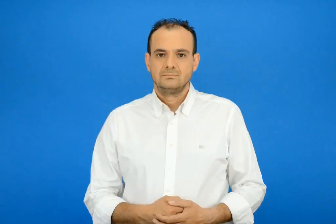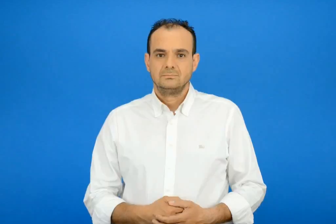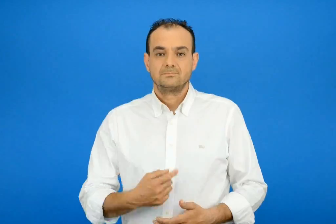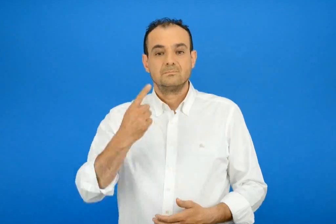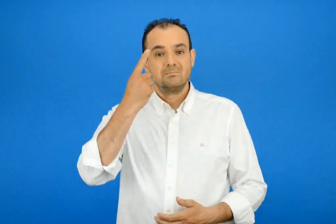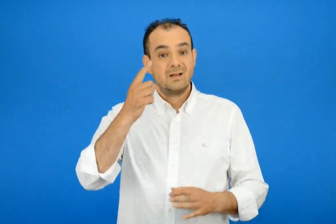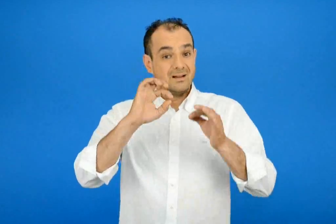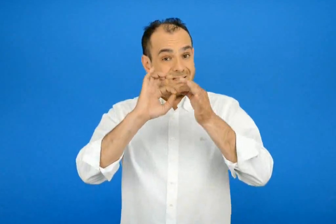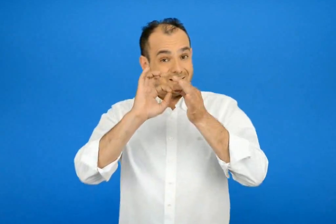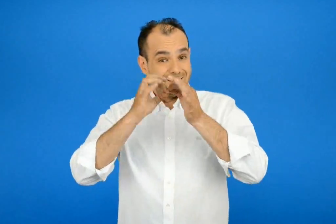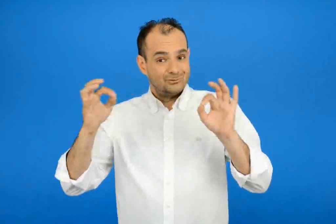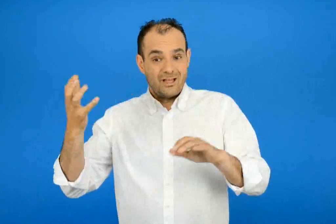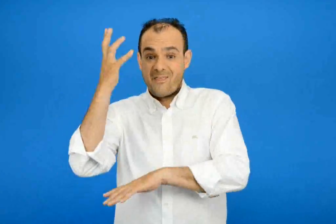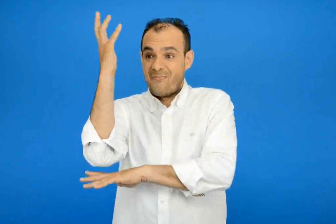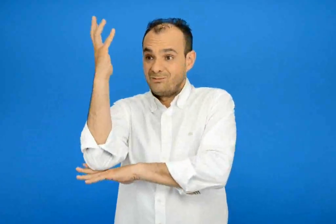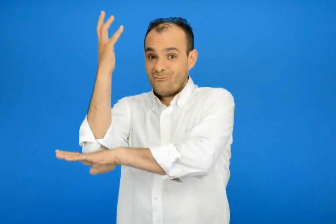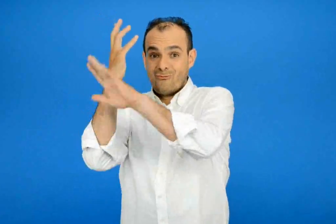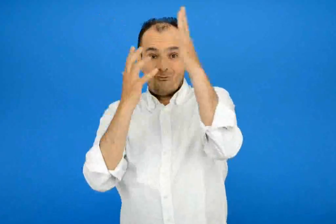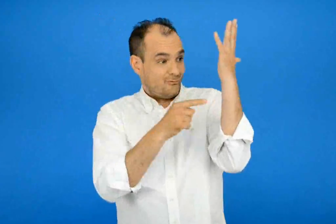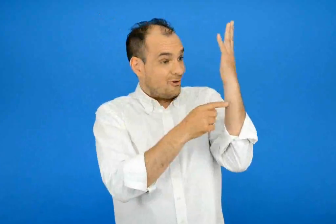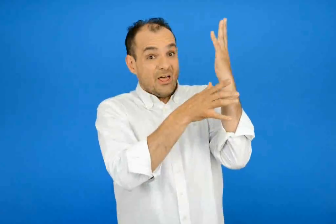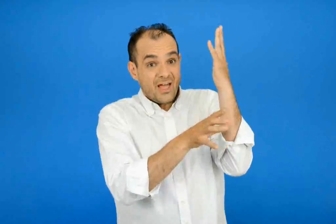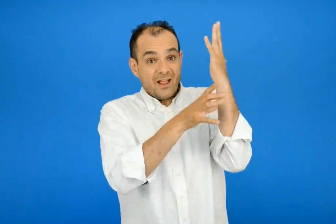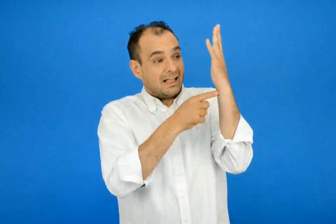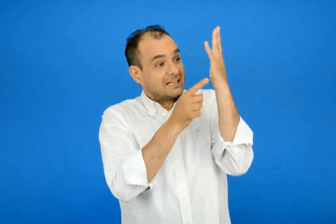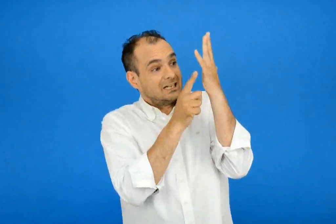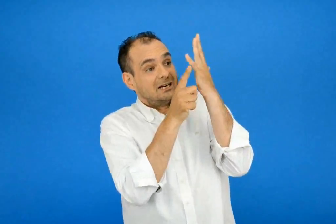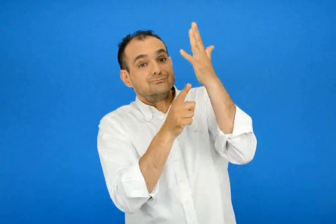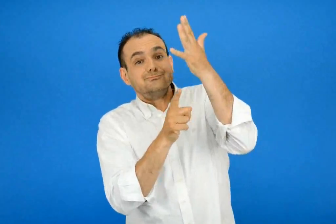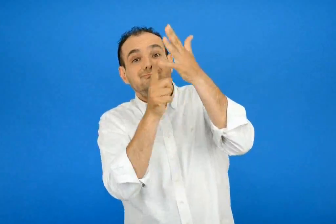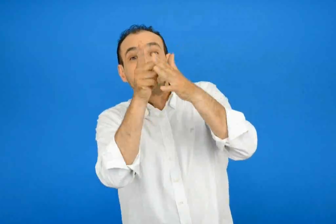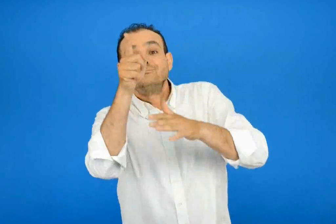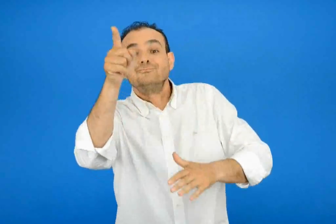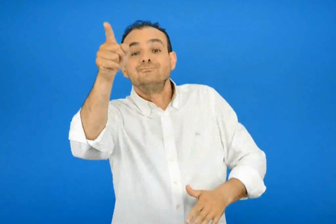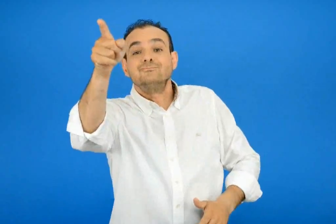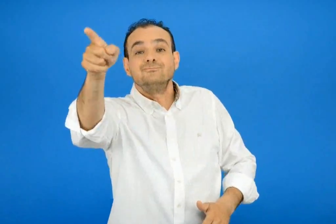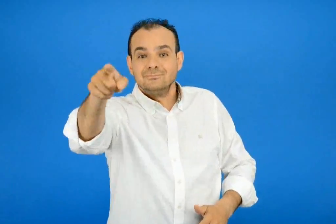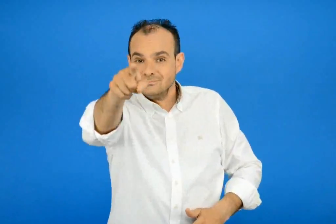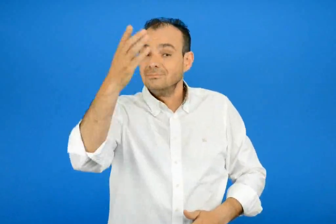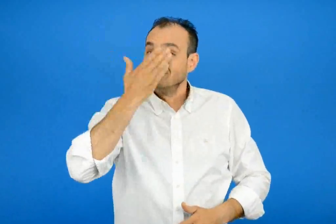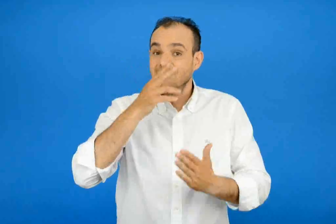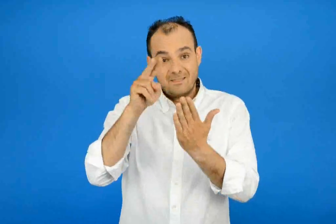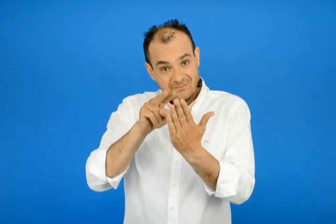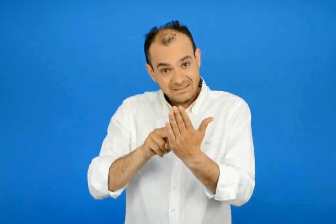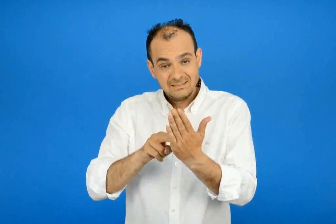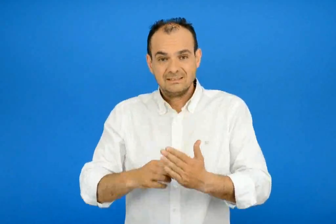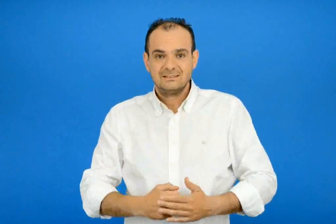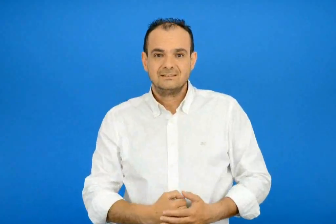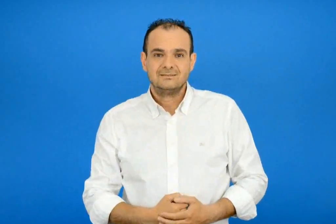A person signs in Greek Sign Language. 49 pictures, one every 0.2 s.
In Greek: διάβασε μια ιστορία για ένα δέντρο που ήθελε να ταξιδέψει
